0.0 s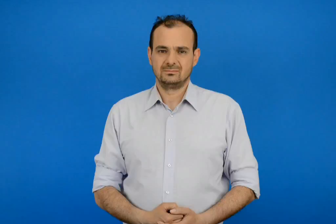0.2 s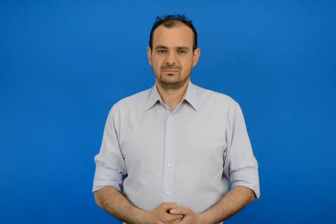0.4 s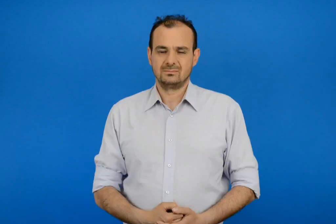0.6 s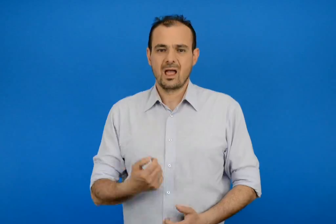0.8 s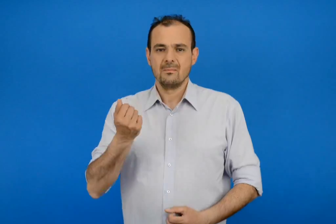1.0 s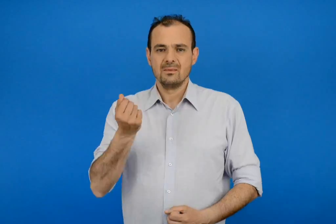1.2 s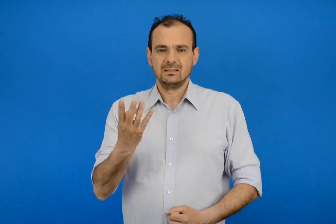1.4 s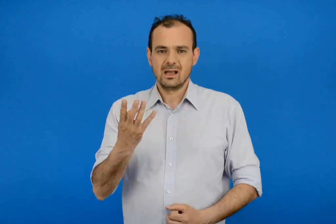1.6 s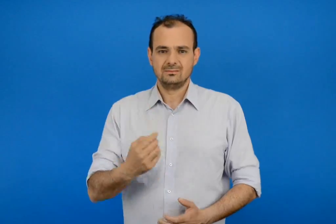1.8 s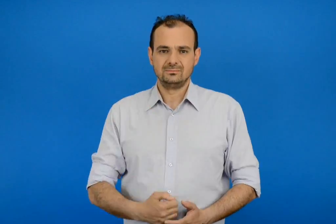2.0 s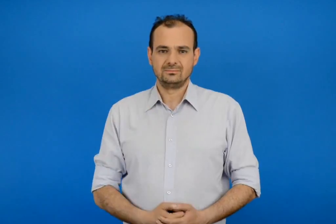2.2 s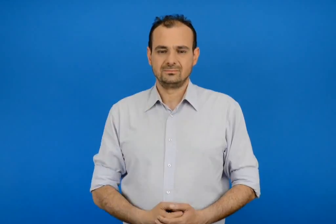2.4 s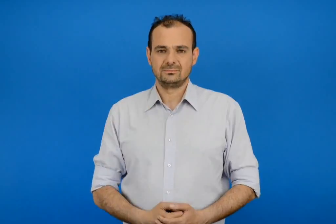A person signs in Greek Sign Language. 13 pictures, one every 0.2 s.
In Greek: μαθηματικά
